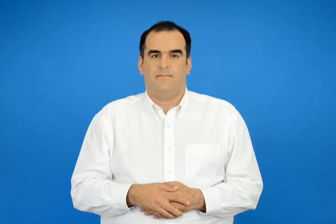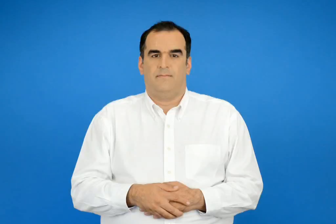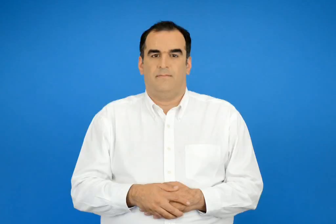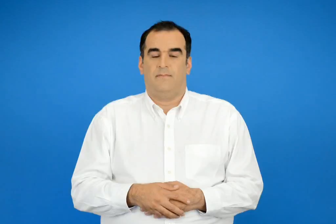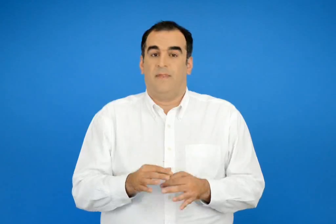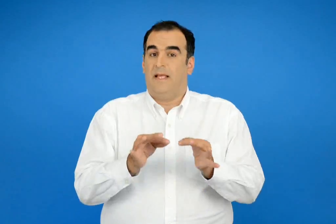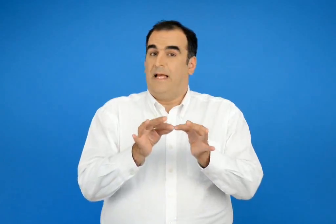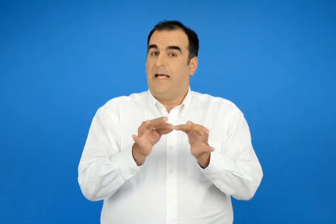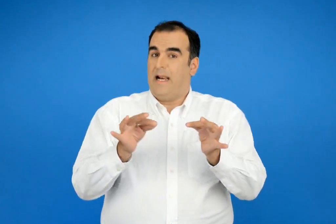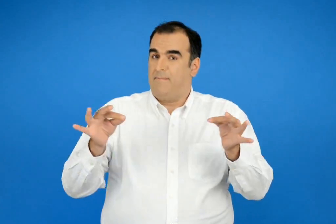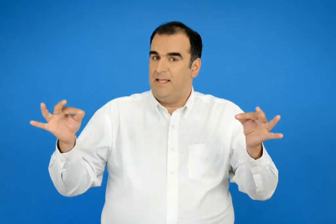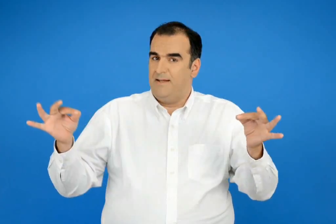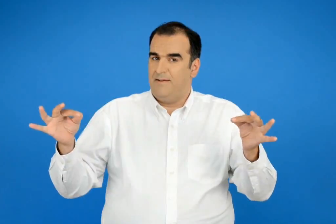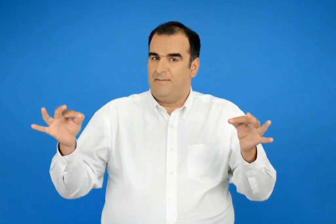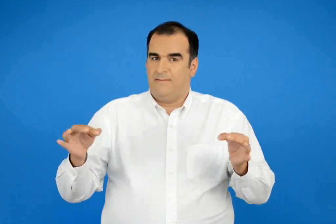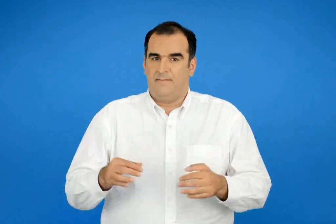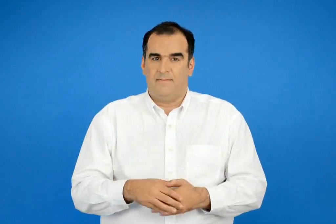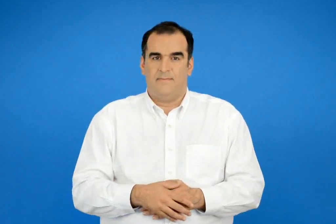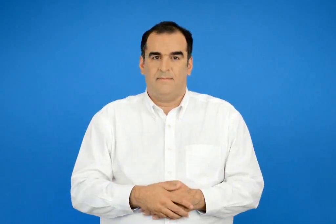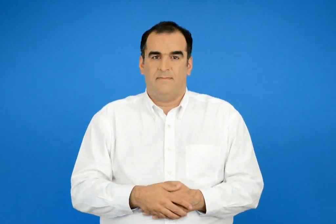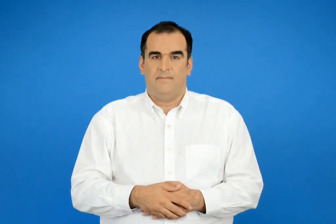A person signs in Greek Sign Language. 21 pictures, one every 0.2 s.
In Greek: γραμμή
